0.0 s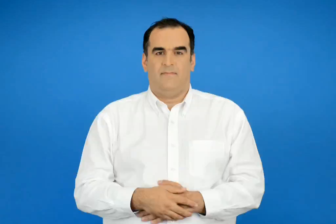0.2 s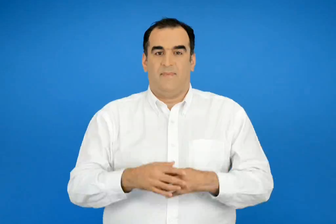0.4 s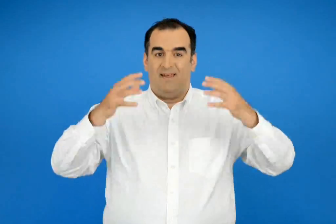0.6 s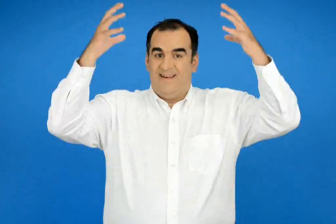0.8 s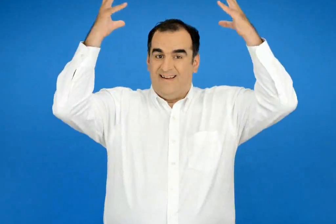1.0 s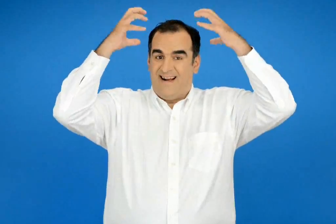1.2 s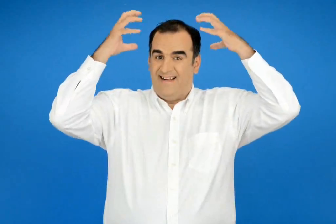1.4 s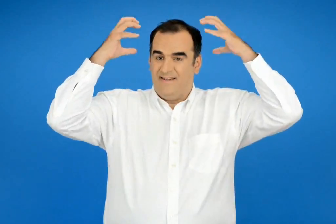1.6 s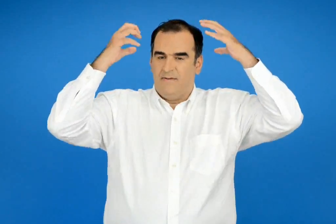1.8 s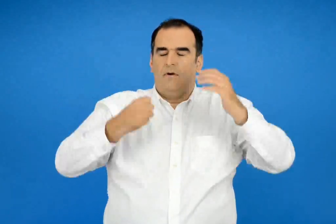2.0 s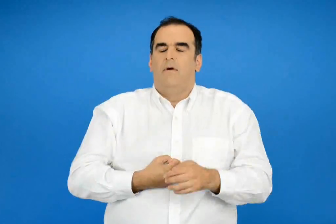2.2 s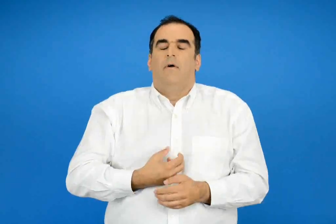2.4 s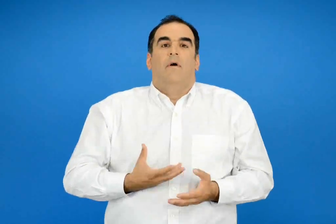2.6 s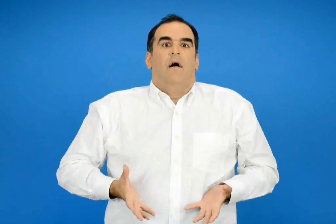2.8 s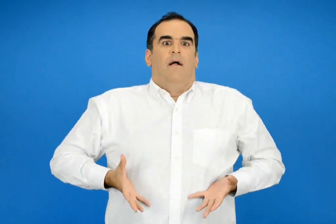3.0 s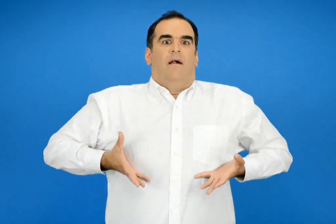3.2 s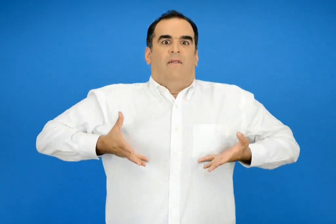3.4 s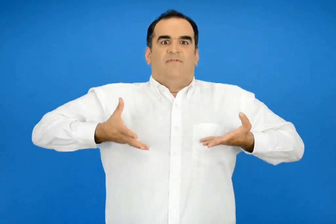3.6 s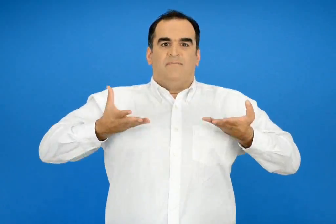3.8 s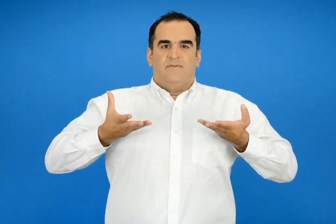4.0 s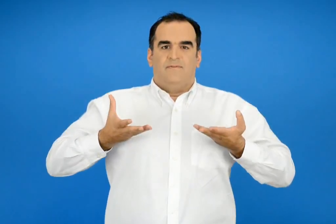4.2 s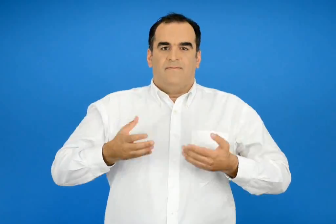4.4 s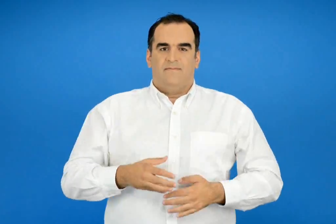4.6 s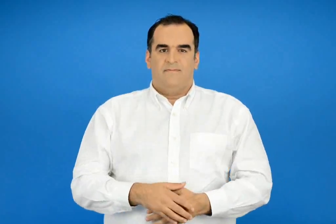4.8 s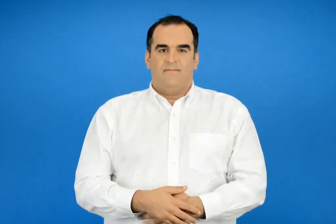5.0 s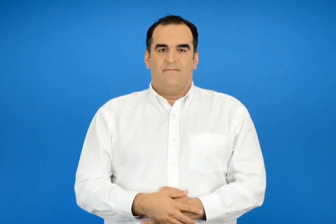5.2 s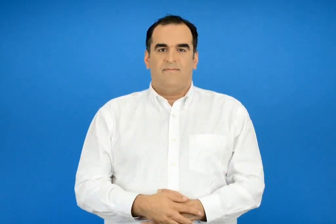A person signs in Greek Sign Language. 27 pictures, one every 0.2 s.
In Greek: η γαληνή νιώθει ενθουσιασμό
